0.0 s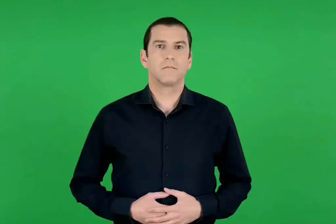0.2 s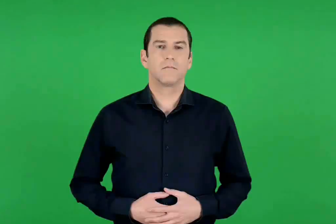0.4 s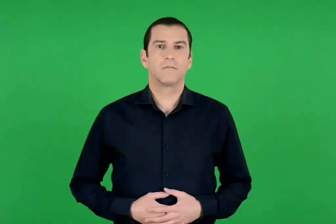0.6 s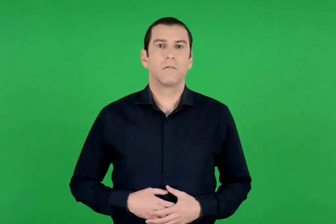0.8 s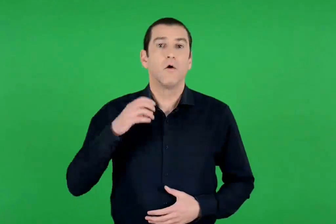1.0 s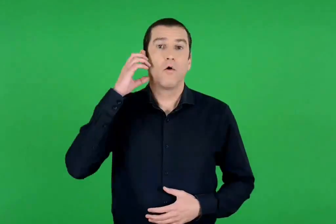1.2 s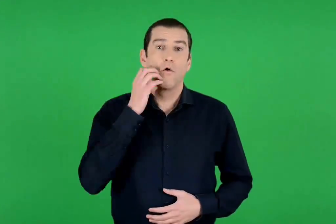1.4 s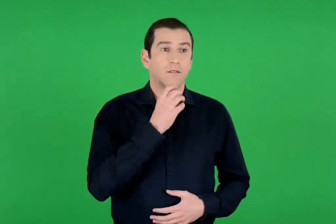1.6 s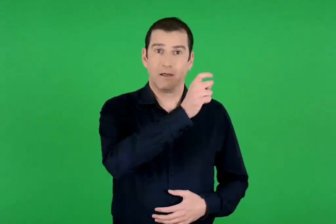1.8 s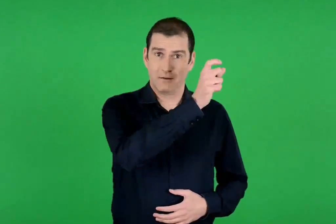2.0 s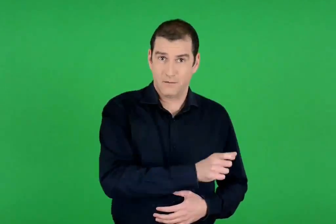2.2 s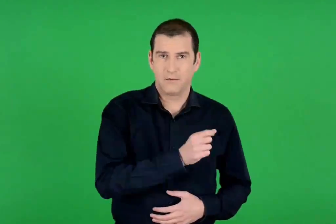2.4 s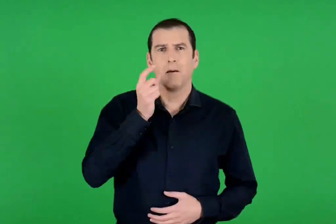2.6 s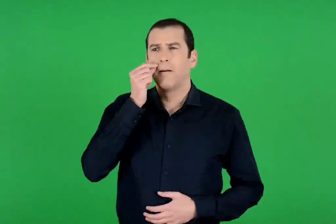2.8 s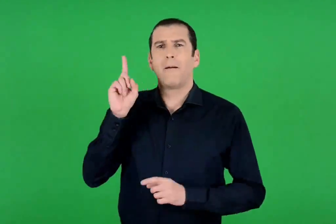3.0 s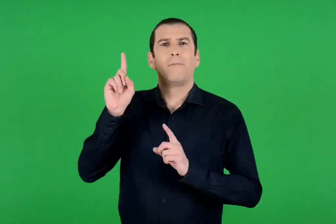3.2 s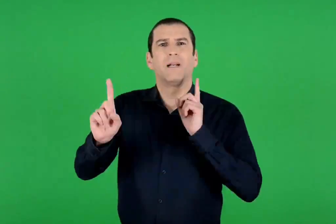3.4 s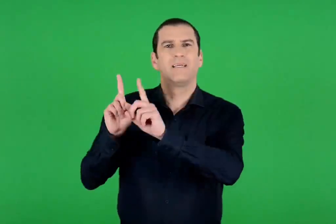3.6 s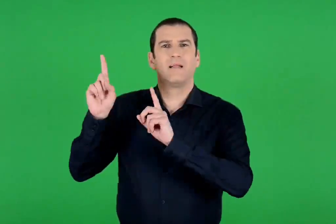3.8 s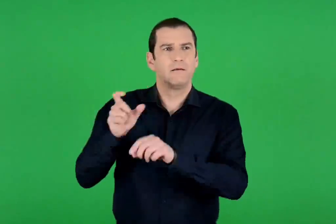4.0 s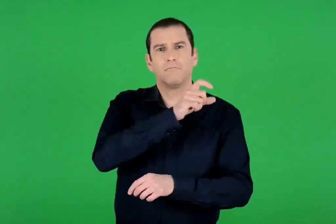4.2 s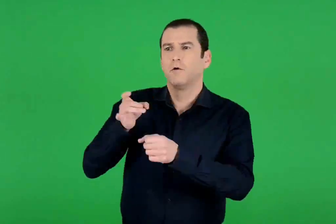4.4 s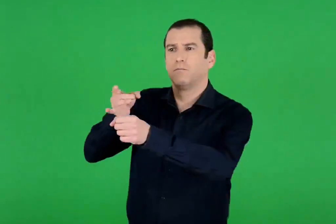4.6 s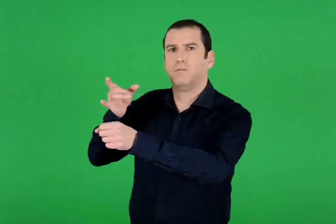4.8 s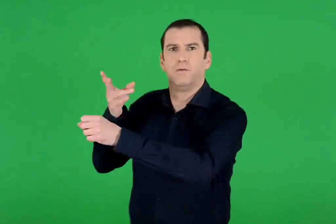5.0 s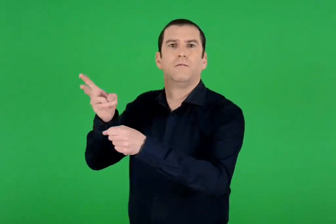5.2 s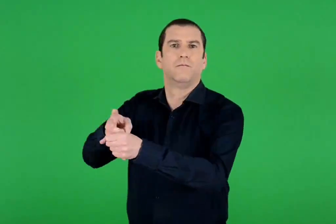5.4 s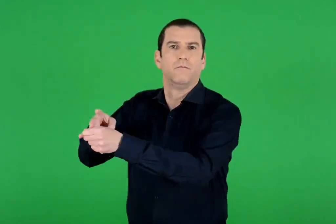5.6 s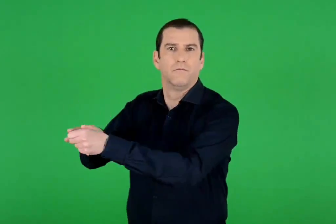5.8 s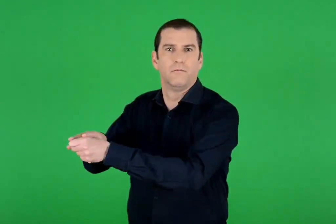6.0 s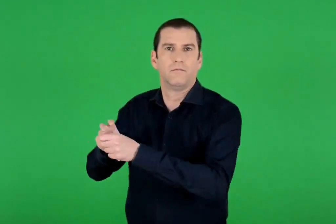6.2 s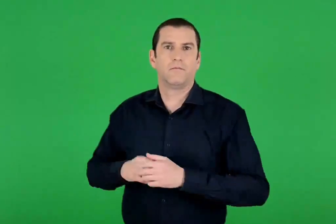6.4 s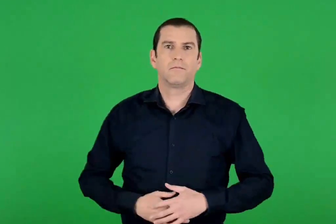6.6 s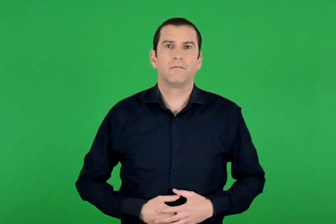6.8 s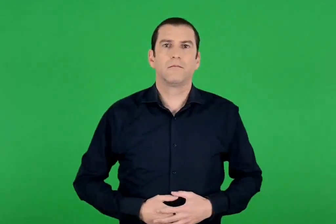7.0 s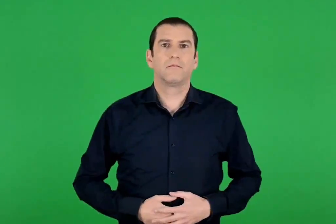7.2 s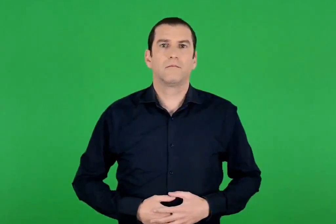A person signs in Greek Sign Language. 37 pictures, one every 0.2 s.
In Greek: ο οδυσσέας σκοτώνει τους μνηστήρες
